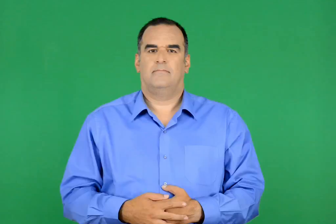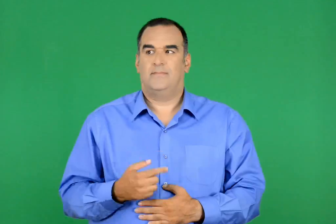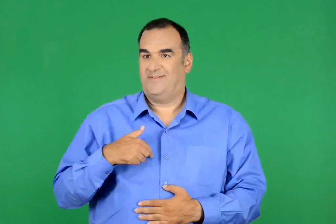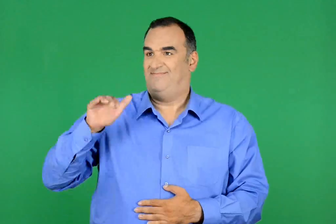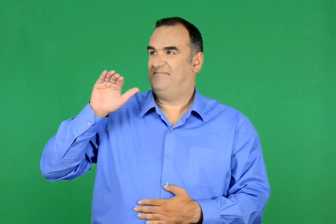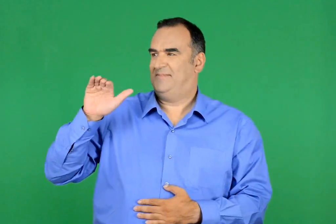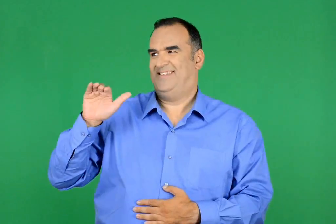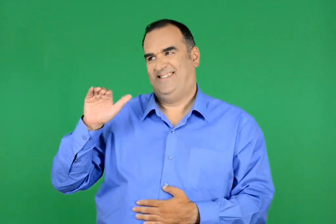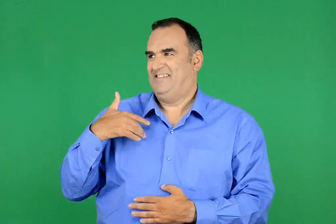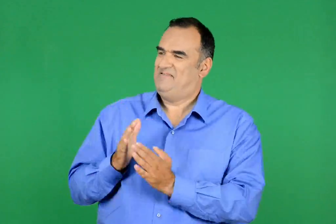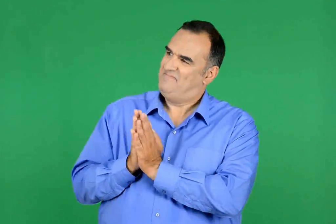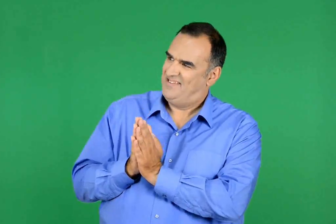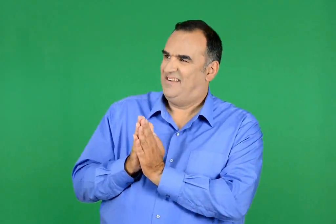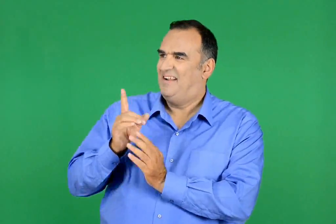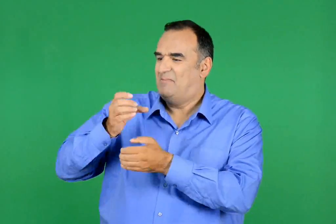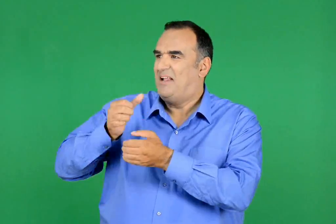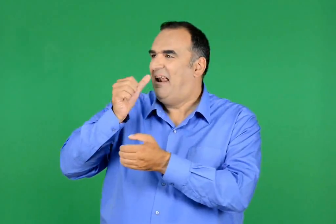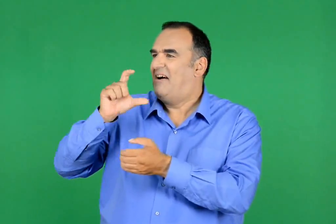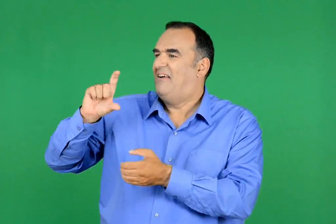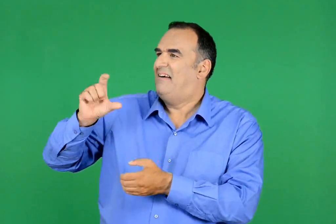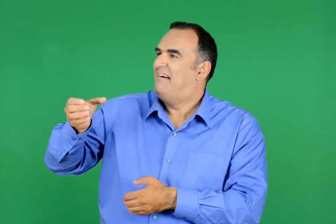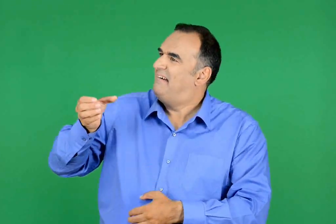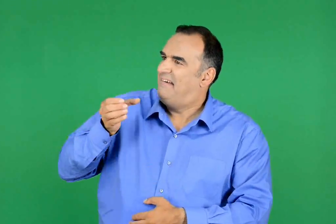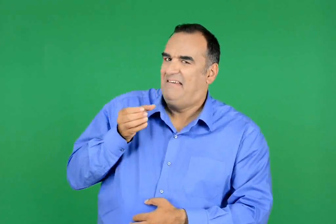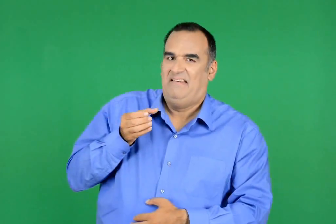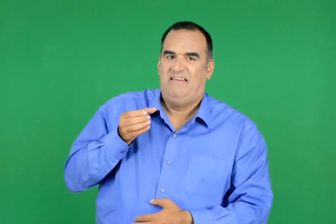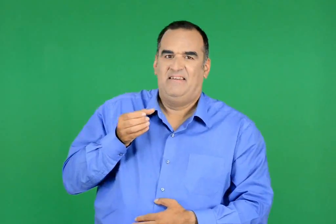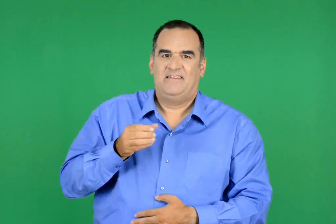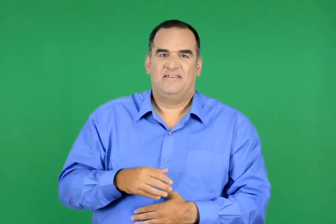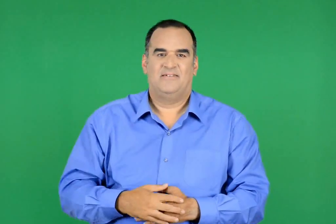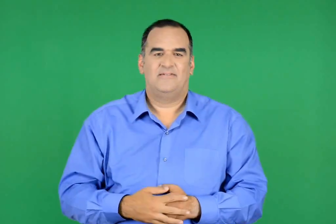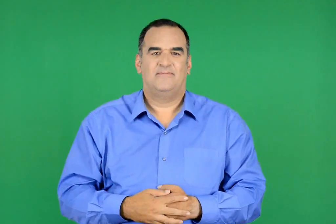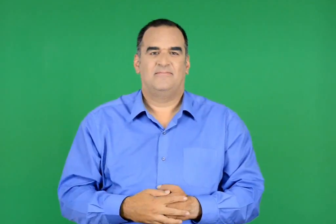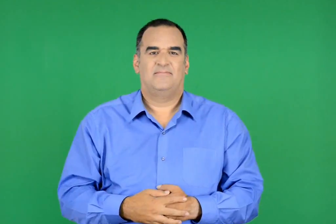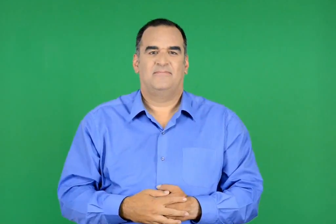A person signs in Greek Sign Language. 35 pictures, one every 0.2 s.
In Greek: μήπως θα µπορούσα να έχω ένα ποτήρι νερό , παρακαλώ ; τον ρώτησα
